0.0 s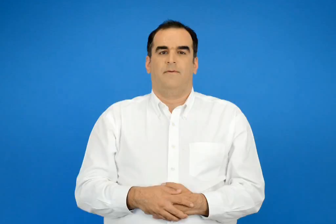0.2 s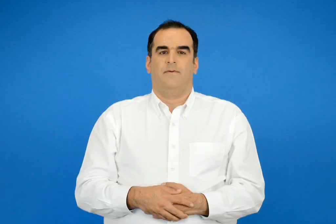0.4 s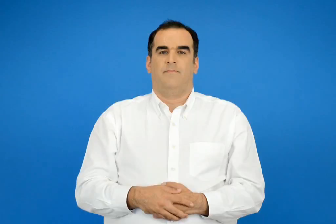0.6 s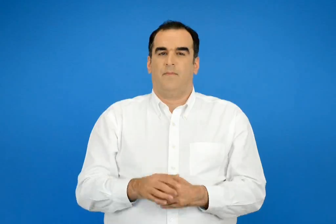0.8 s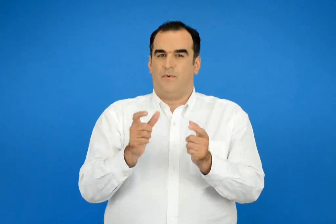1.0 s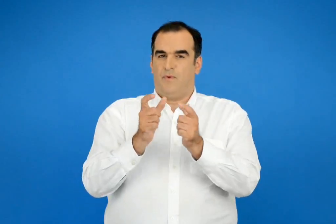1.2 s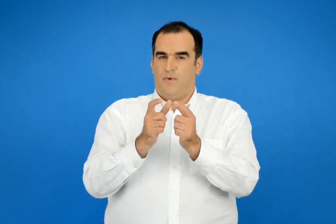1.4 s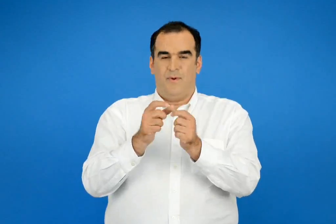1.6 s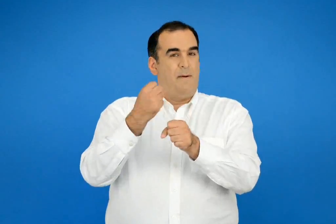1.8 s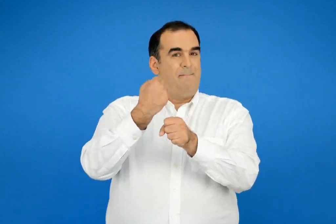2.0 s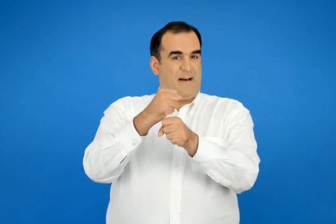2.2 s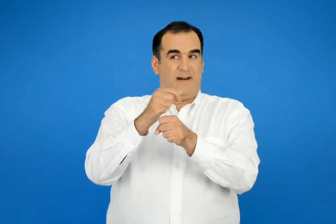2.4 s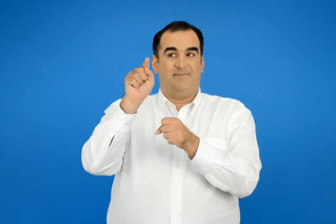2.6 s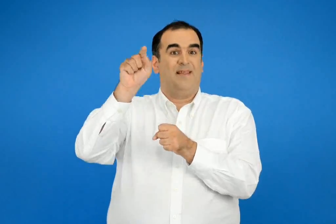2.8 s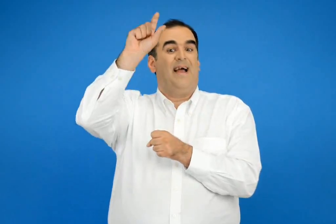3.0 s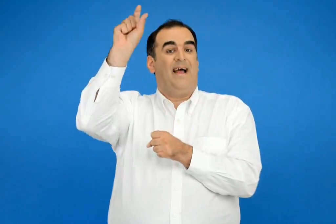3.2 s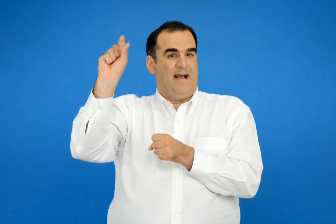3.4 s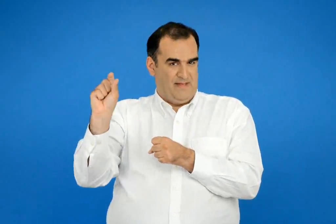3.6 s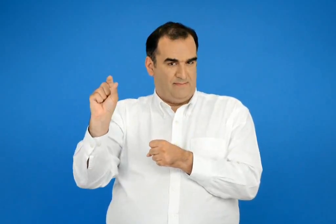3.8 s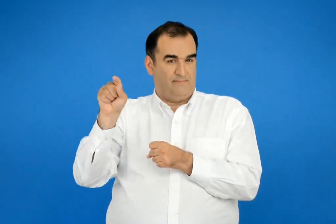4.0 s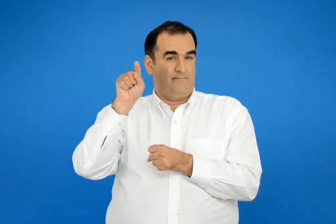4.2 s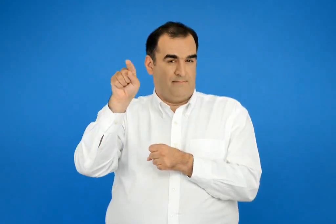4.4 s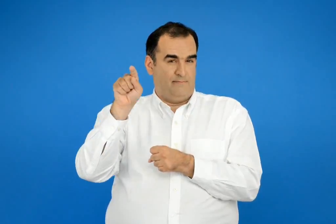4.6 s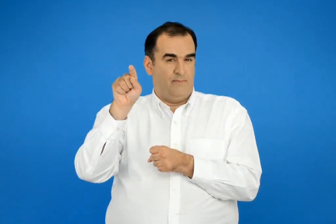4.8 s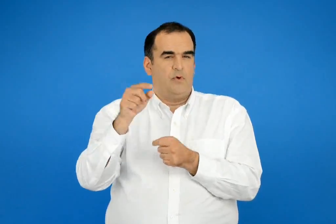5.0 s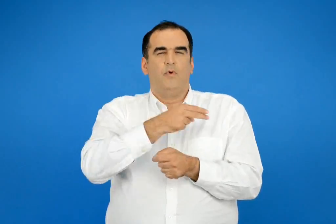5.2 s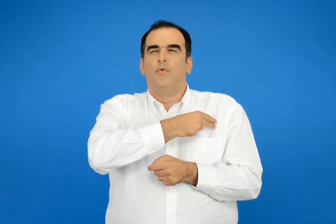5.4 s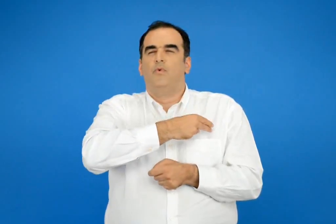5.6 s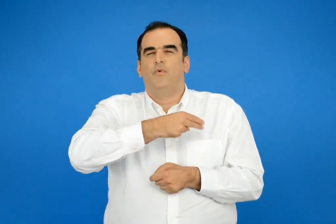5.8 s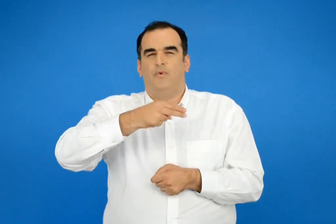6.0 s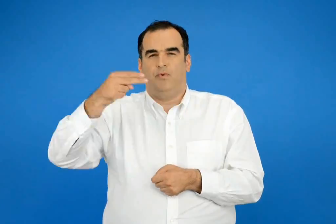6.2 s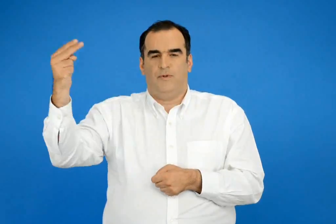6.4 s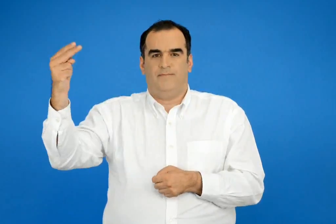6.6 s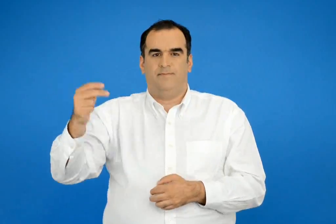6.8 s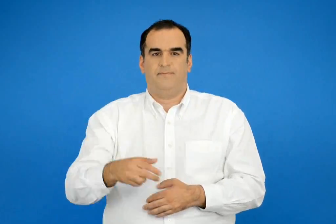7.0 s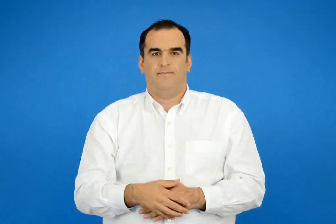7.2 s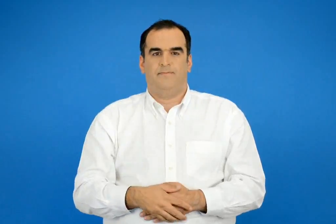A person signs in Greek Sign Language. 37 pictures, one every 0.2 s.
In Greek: το μαρμάρι της εύβοιας είναι φημισμένο
